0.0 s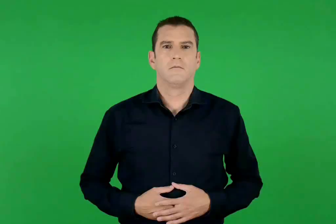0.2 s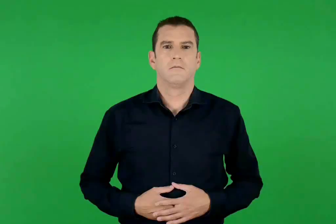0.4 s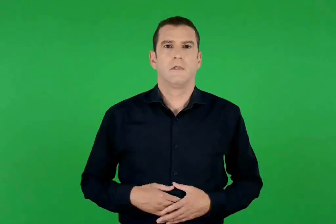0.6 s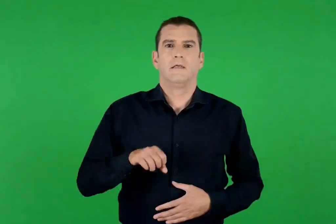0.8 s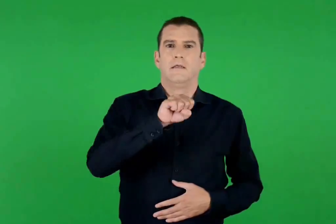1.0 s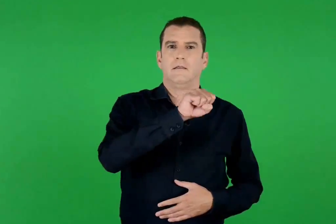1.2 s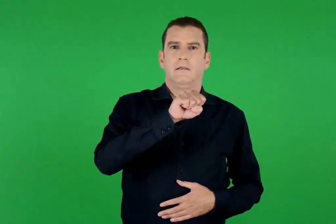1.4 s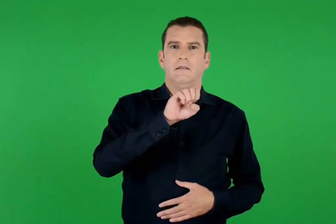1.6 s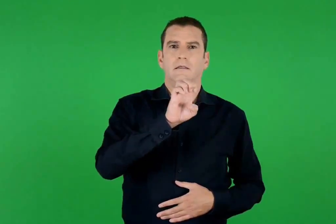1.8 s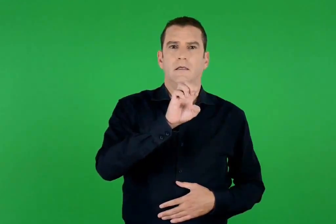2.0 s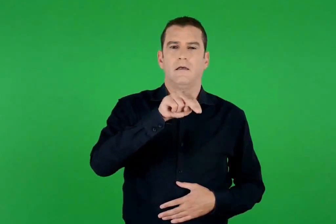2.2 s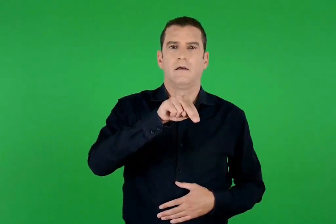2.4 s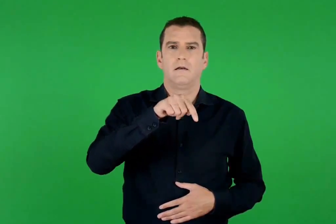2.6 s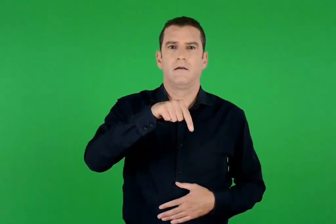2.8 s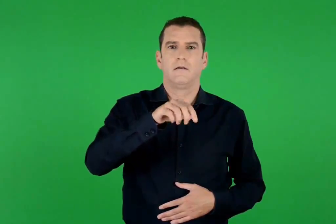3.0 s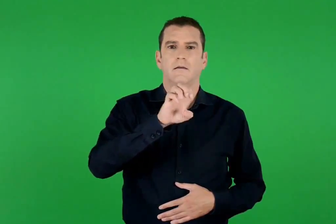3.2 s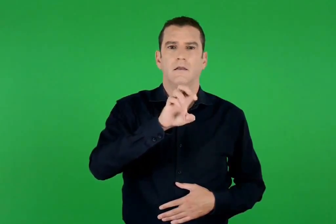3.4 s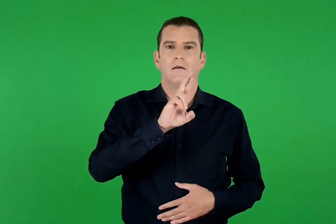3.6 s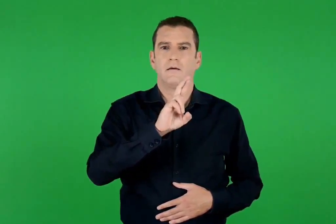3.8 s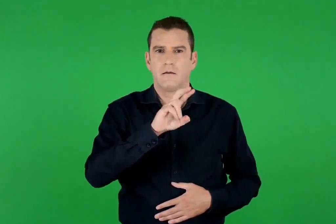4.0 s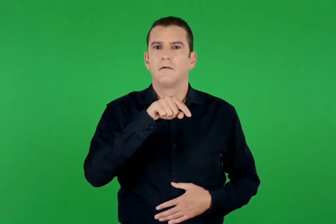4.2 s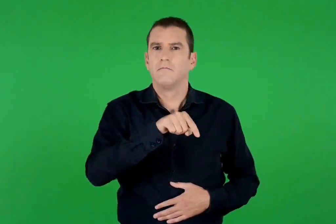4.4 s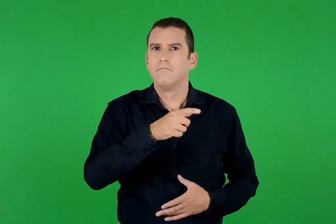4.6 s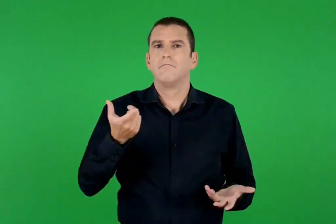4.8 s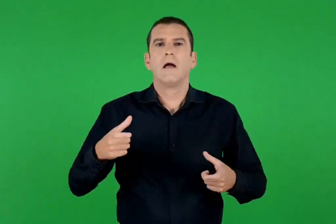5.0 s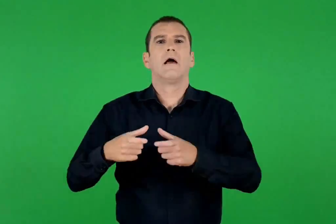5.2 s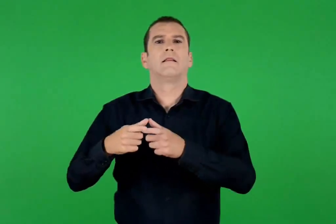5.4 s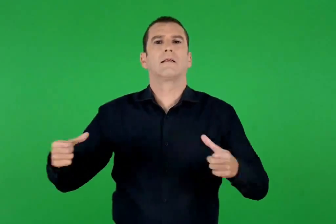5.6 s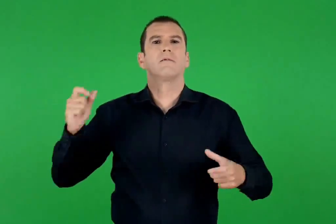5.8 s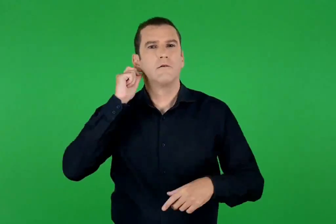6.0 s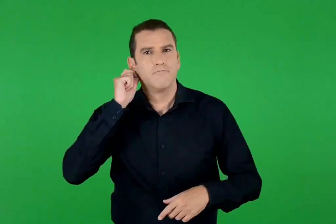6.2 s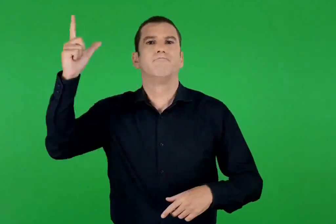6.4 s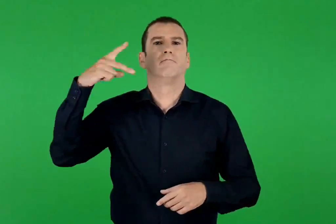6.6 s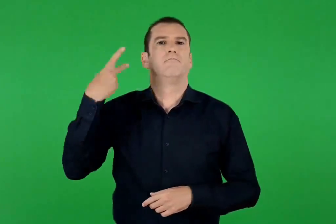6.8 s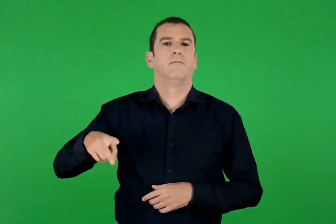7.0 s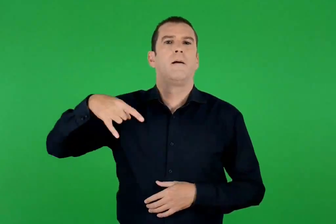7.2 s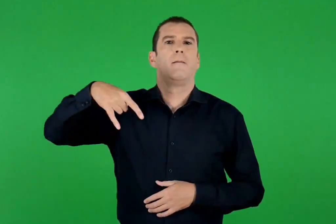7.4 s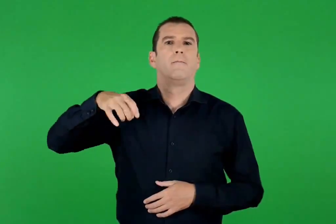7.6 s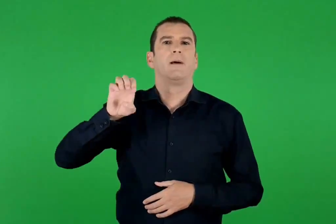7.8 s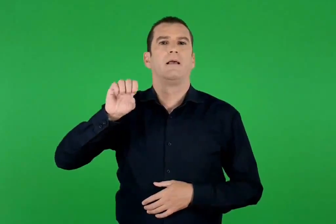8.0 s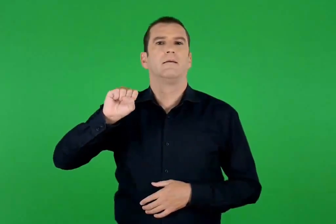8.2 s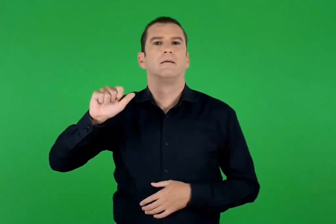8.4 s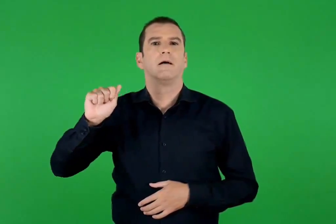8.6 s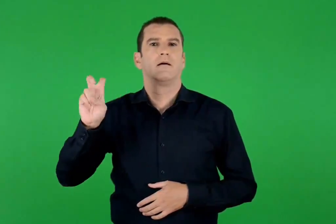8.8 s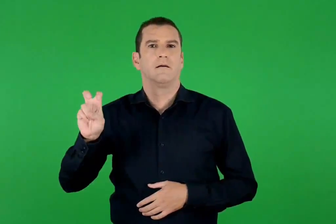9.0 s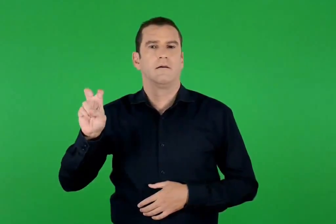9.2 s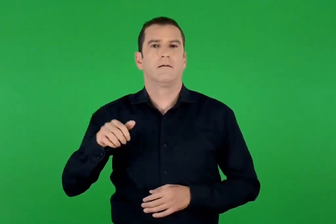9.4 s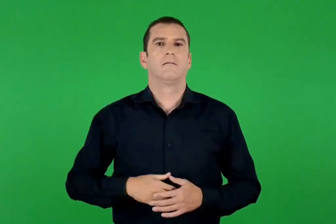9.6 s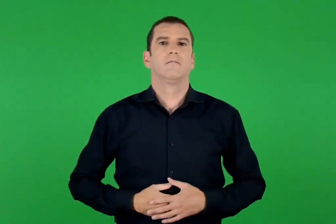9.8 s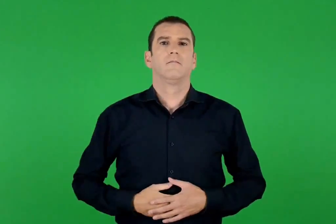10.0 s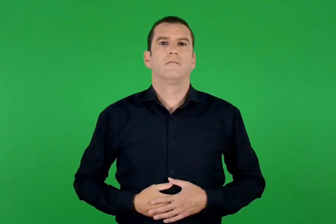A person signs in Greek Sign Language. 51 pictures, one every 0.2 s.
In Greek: σέντερ το γιορταστικό τραπέζι του πέσαχ
